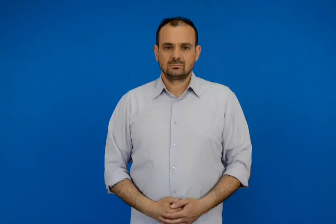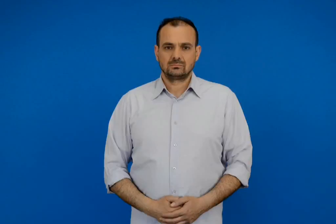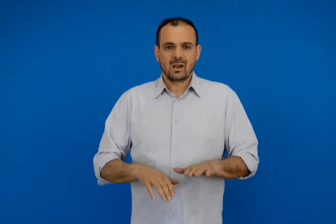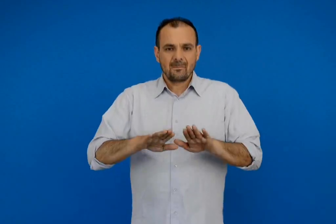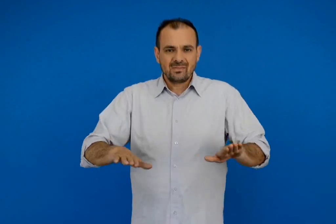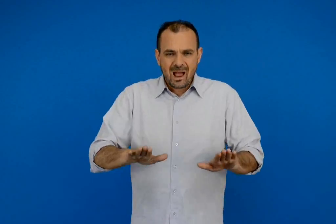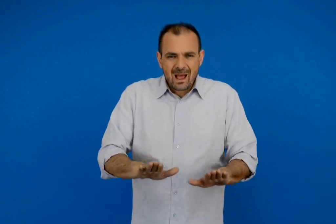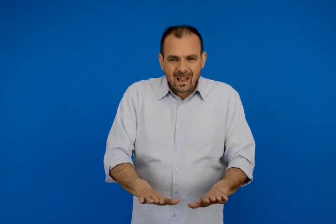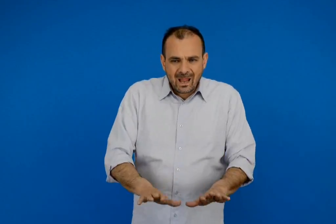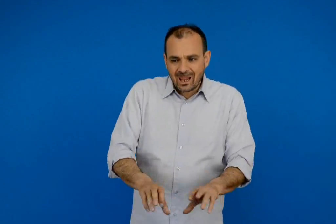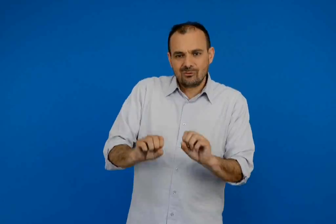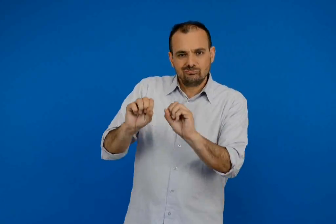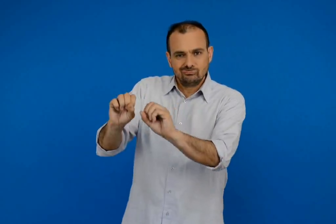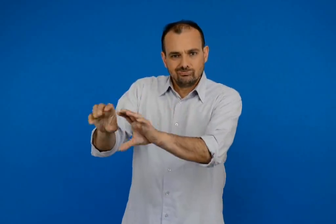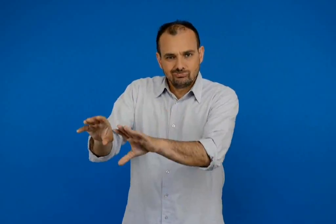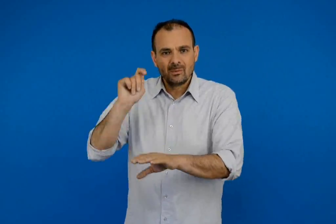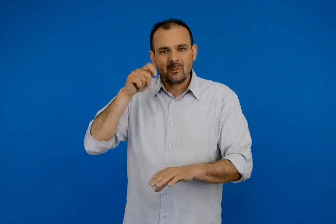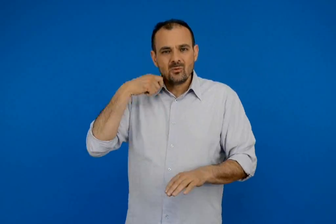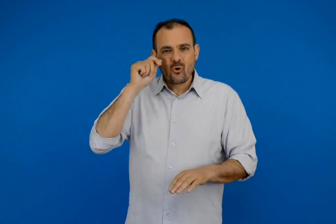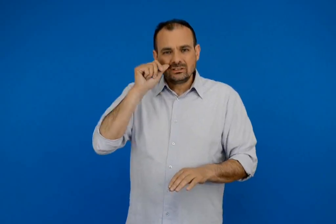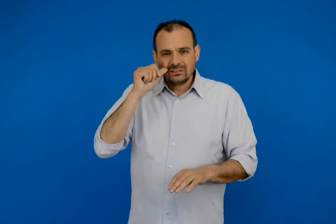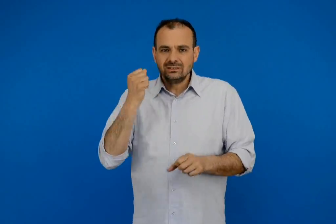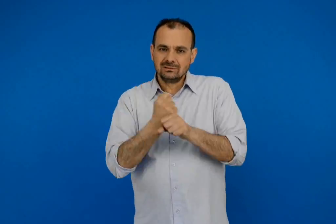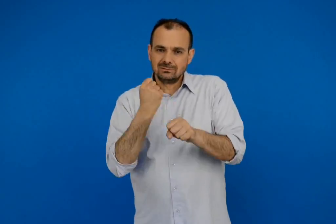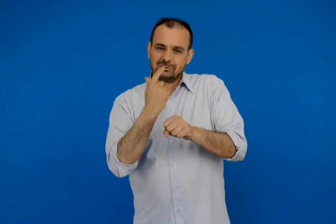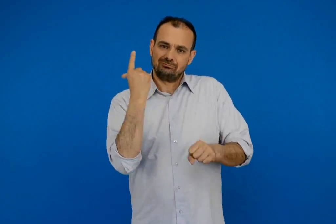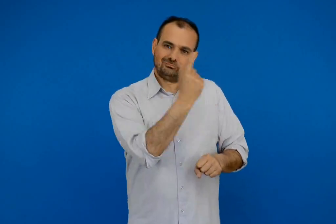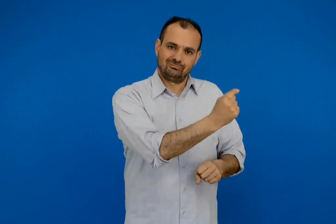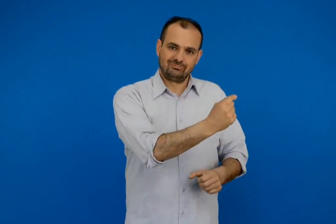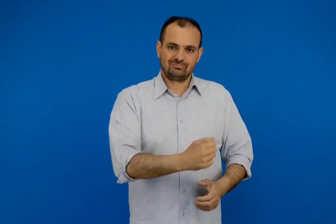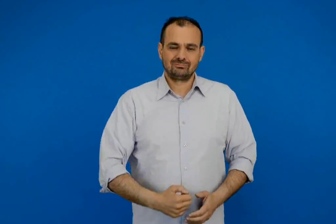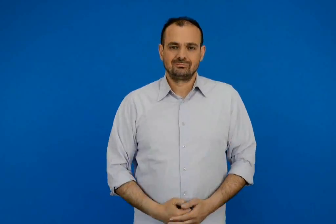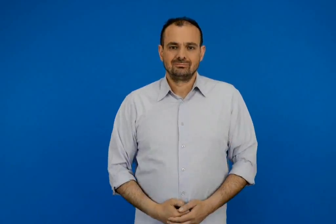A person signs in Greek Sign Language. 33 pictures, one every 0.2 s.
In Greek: πηγαίνουν τα πολύ μικρά παιδιά όταν οι γονείς τους δουλεύουν
